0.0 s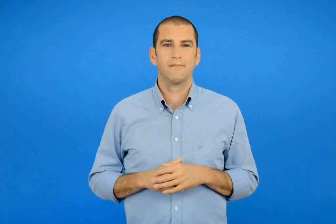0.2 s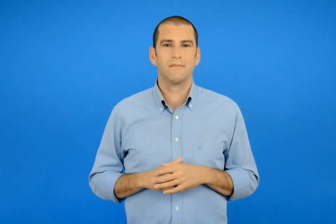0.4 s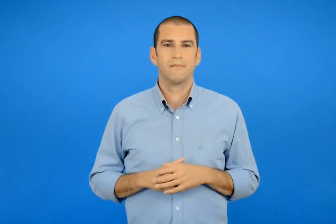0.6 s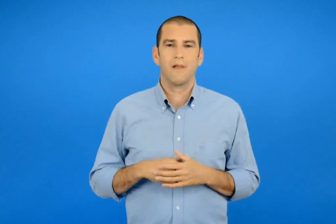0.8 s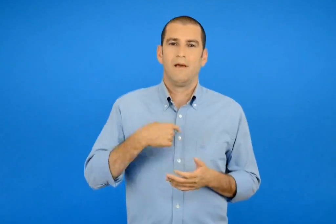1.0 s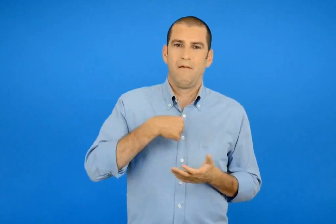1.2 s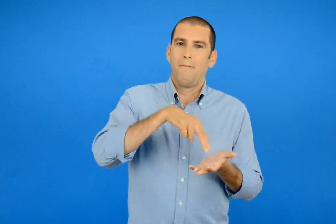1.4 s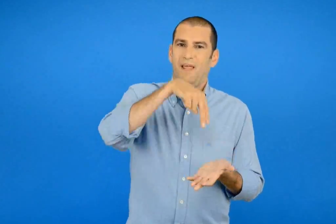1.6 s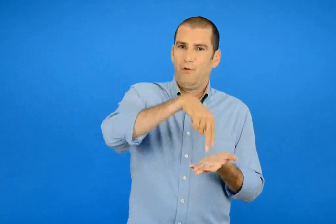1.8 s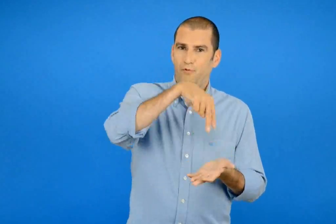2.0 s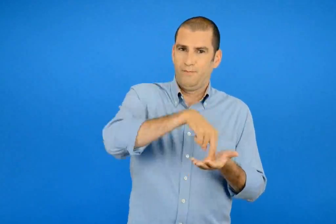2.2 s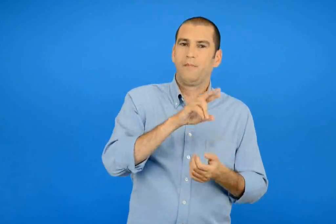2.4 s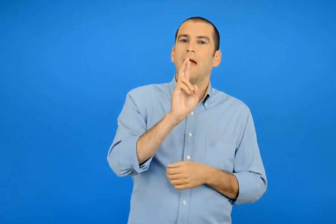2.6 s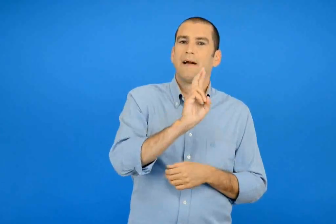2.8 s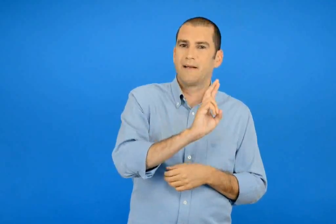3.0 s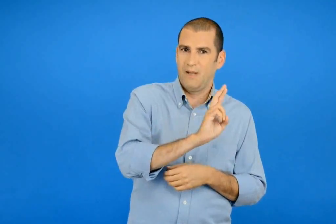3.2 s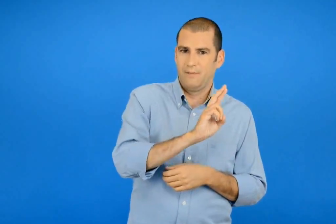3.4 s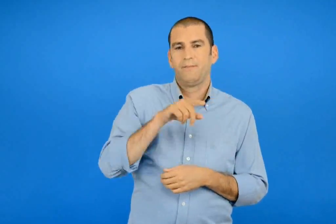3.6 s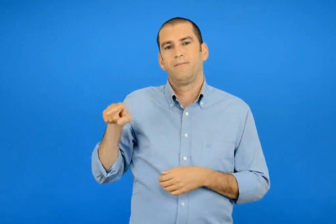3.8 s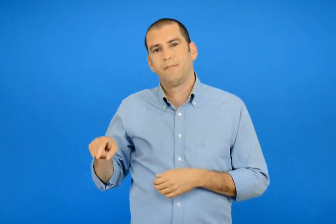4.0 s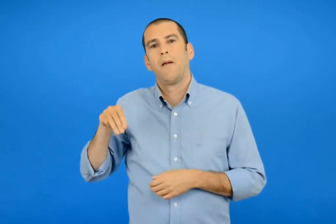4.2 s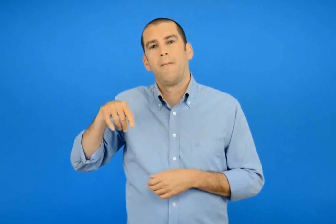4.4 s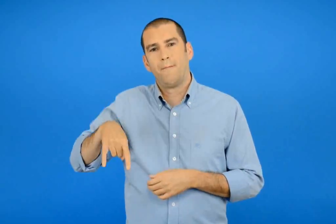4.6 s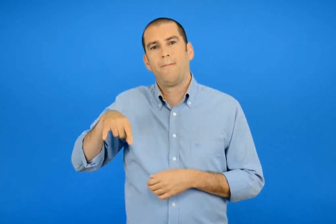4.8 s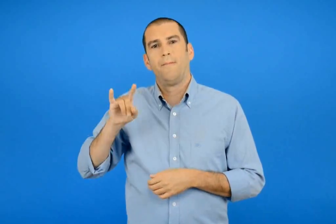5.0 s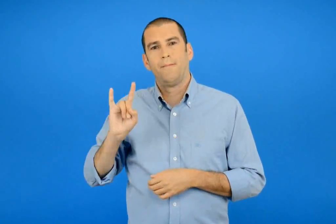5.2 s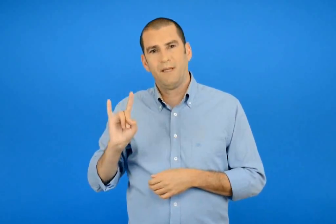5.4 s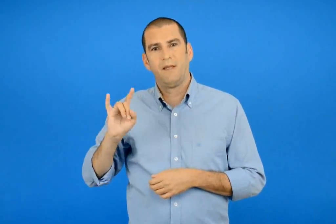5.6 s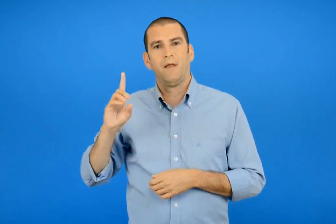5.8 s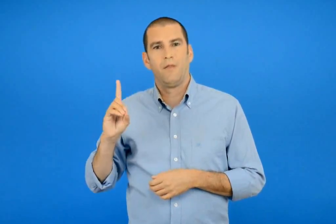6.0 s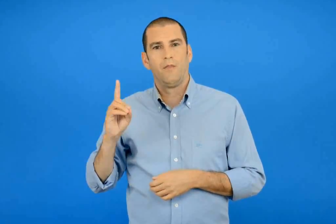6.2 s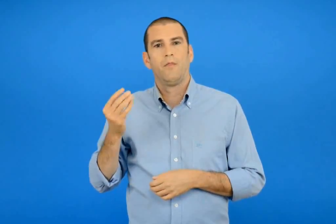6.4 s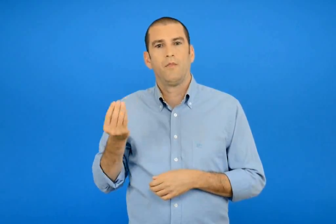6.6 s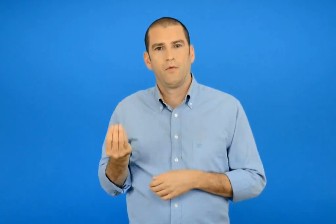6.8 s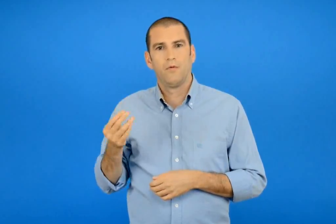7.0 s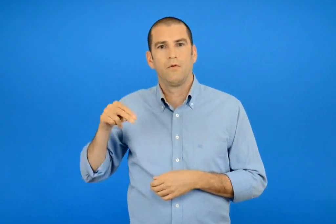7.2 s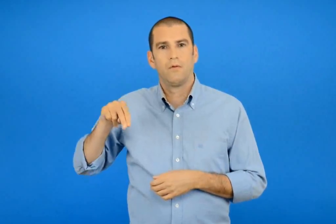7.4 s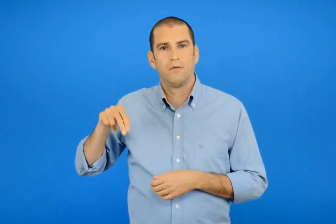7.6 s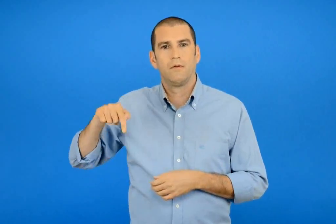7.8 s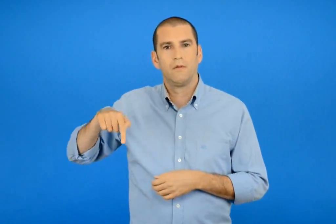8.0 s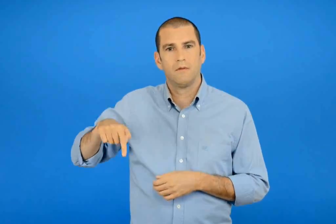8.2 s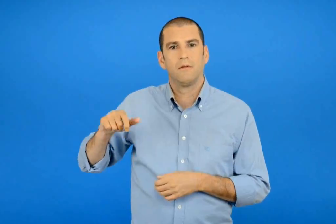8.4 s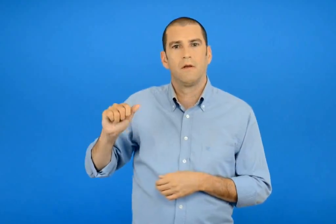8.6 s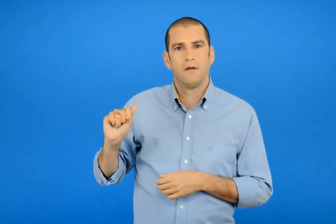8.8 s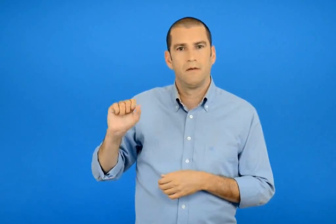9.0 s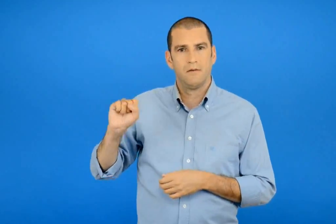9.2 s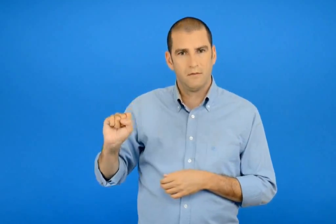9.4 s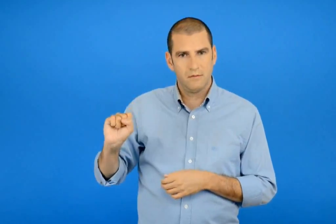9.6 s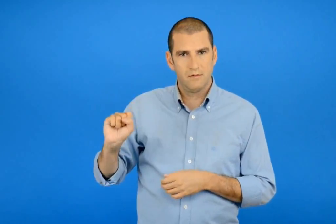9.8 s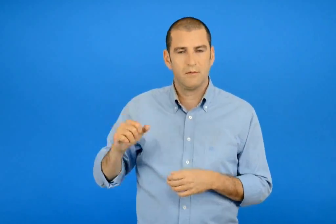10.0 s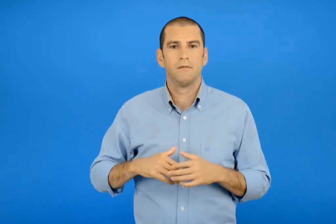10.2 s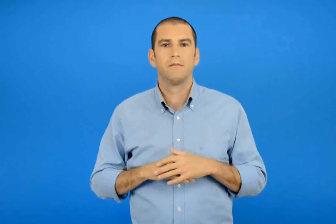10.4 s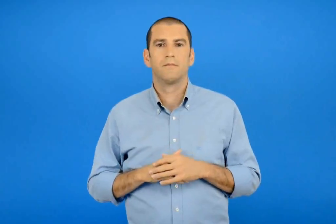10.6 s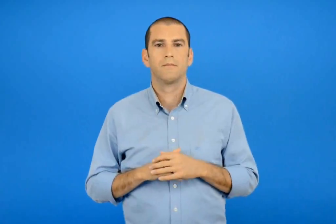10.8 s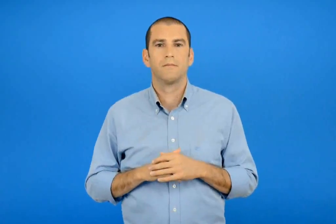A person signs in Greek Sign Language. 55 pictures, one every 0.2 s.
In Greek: πηδώ πηδώντας
